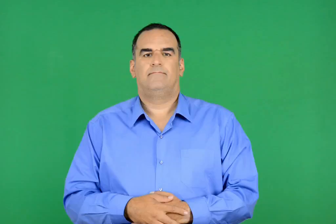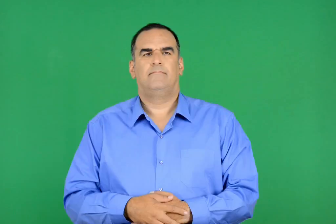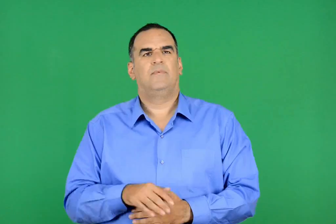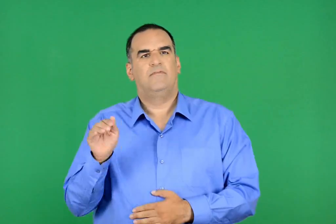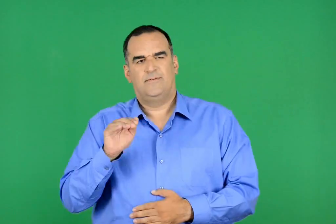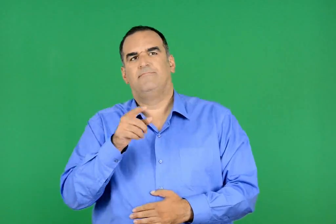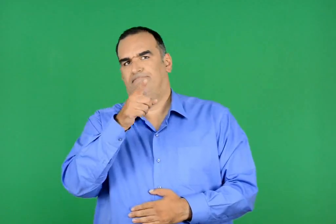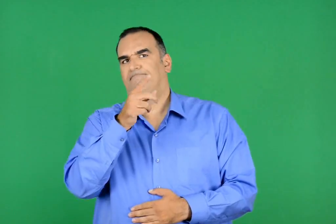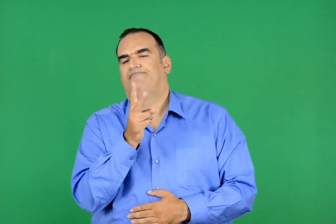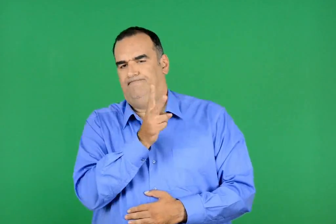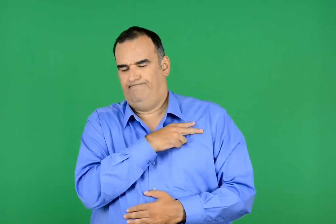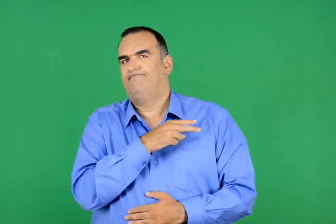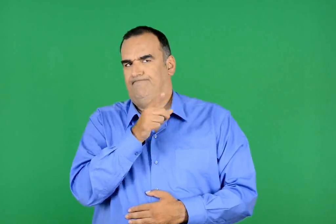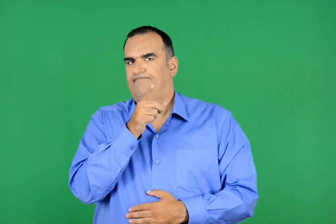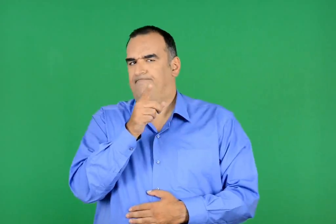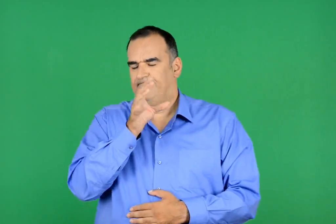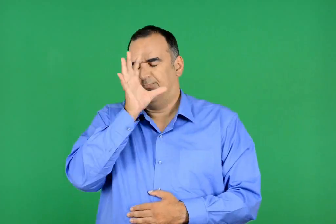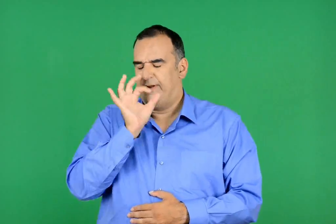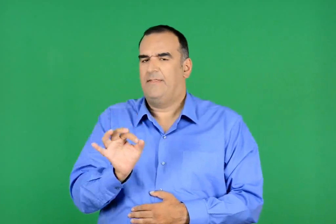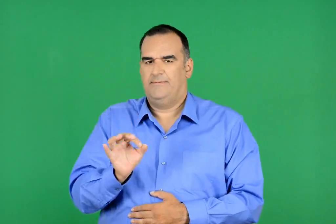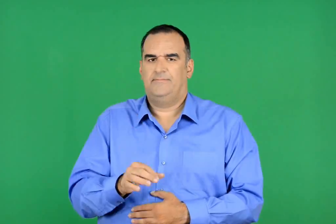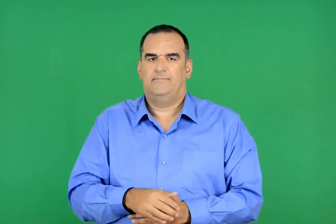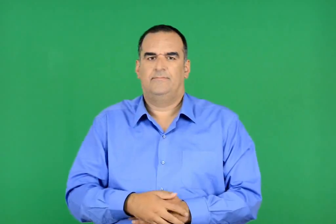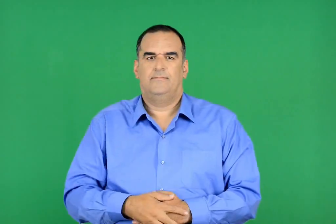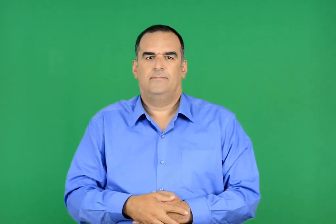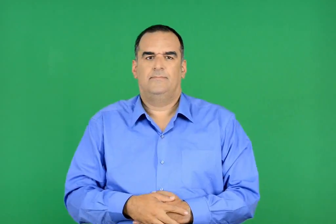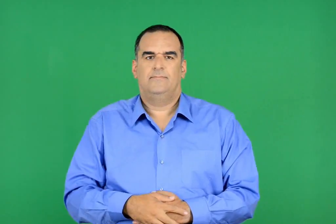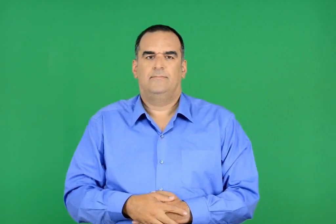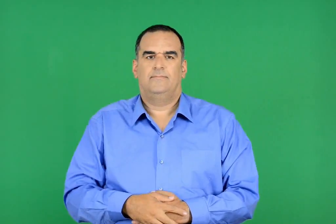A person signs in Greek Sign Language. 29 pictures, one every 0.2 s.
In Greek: αλήθεια , σαν να έχετε δίκιο , κύριε φολκσβάγκεν , διαπίστωσε εκείνη
